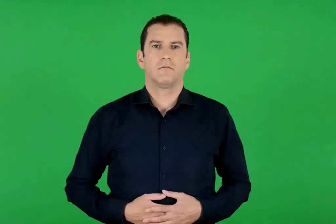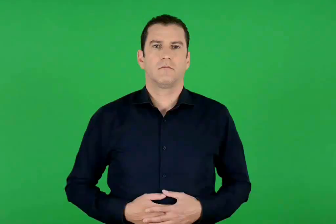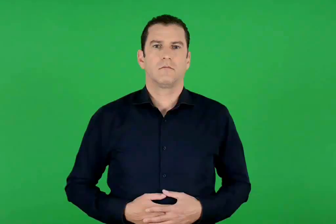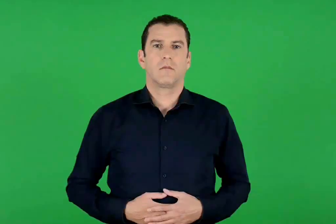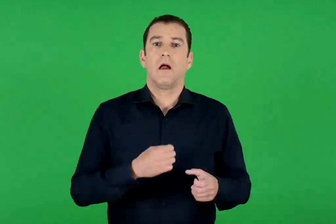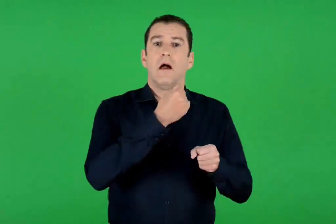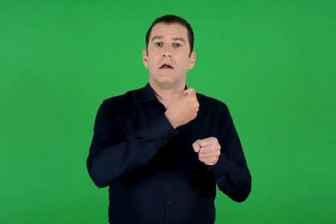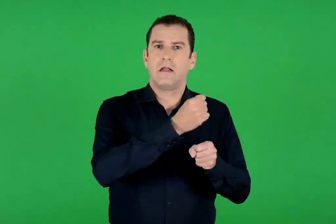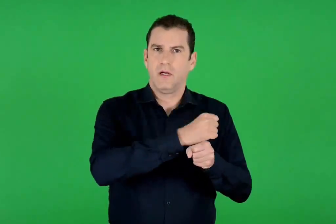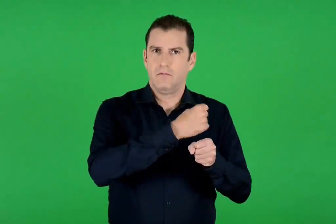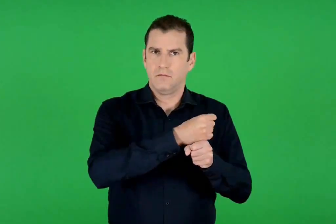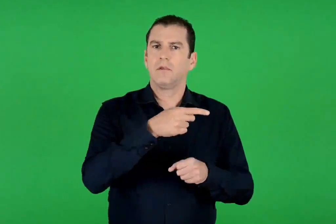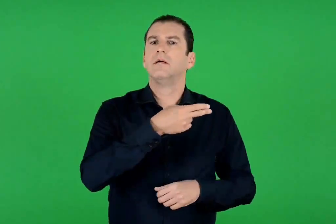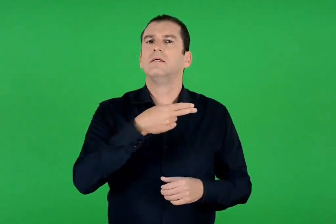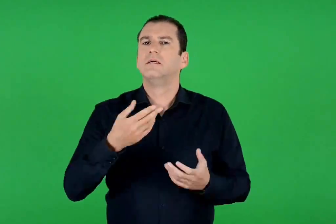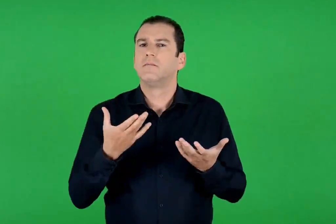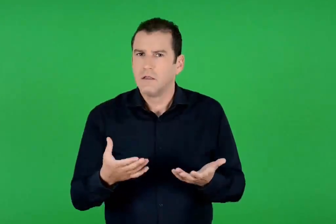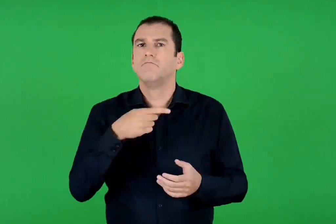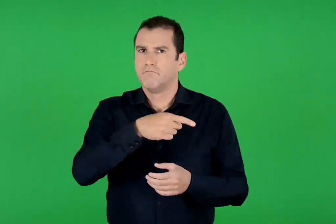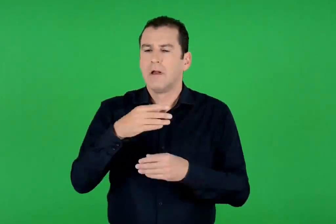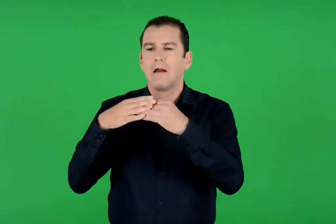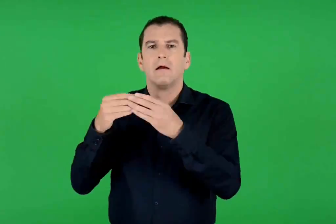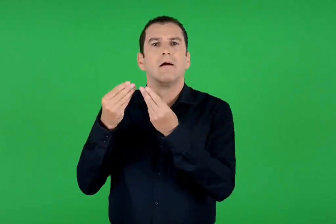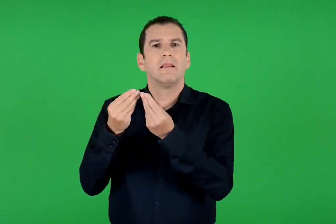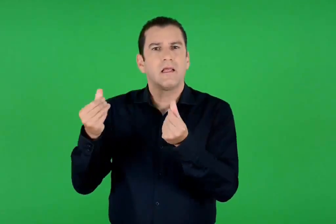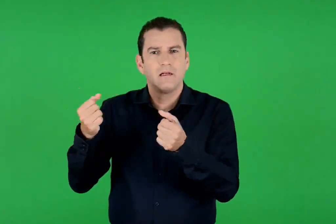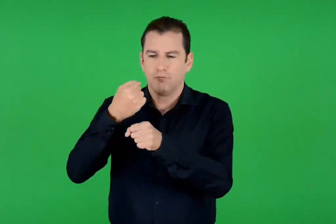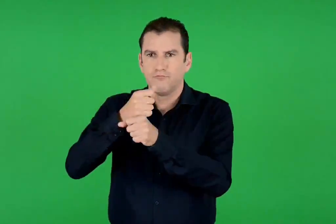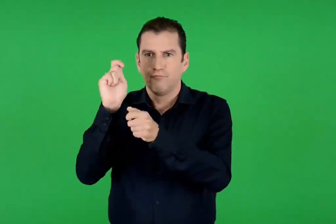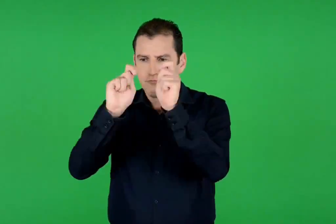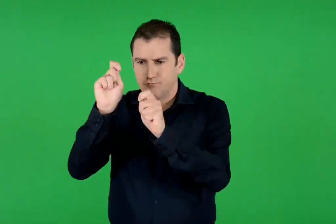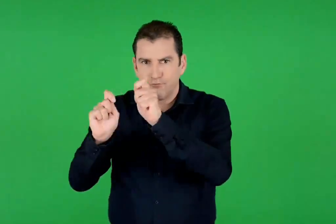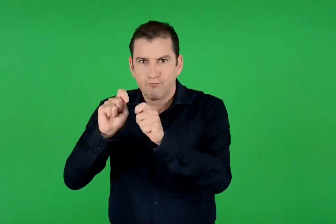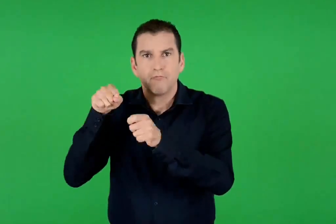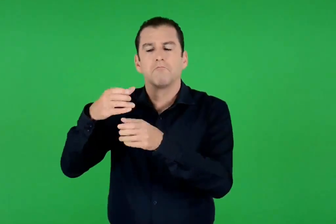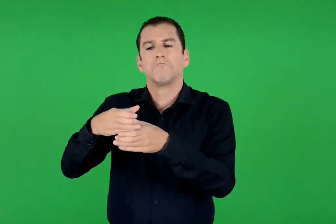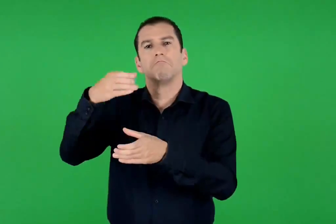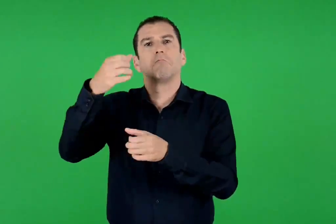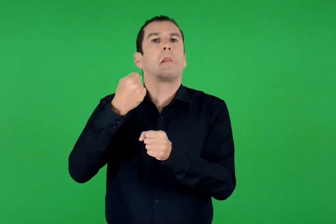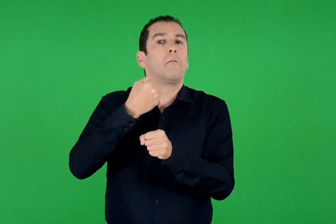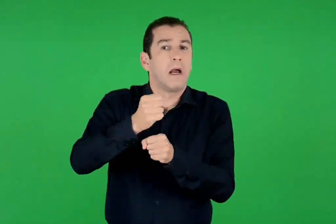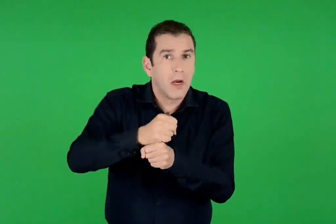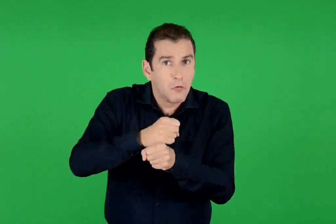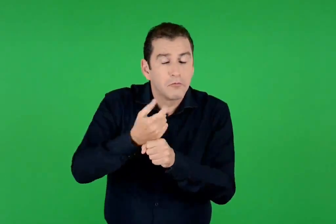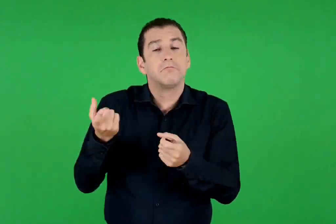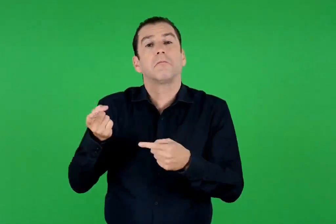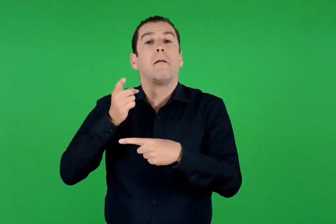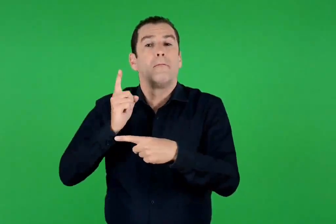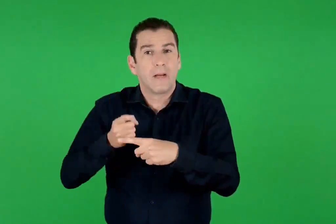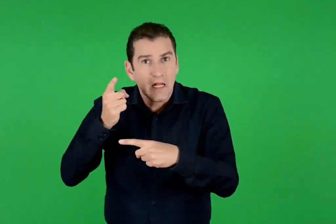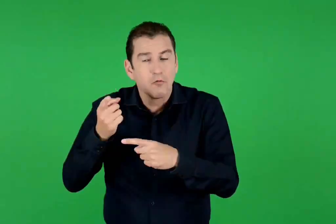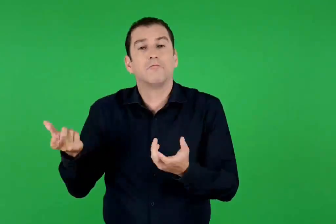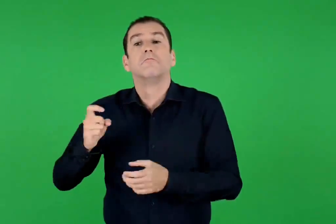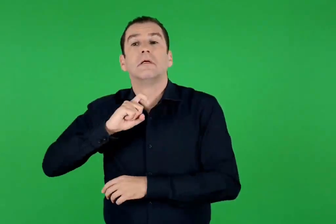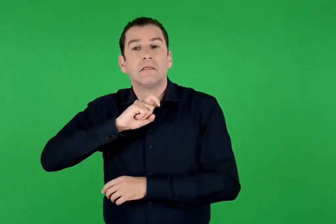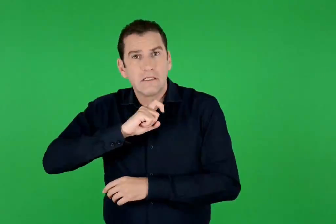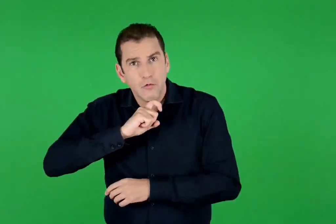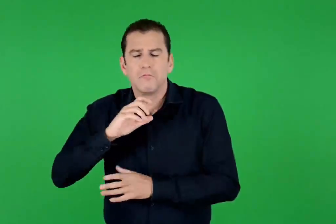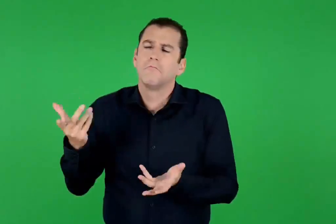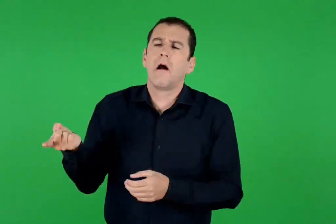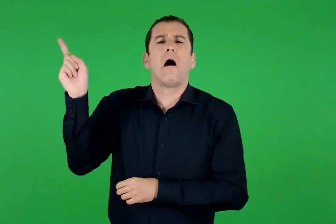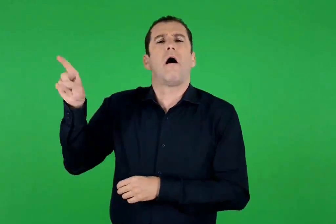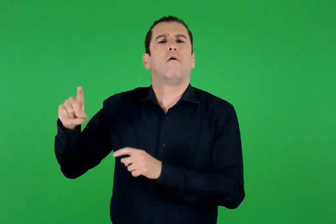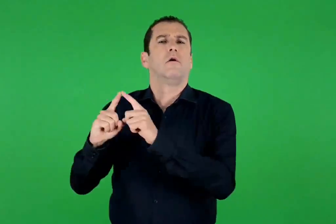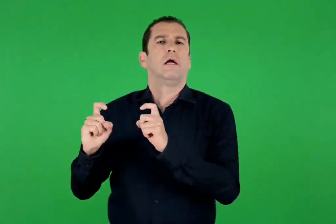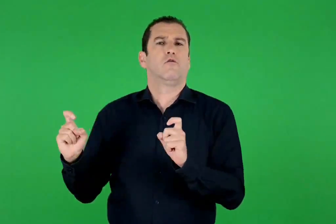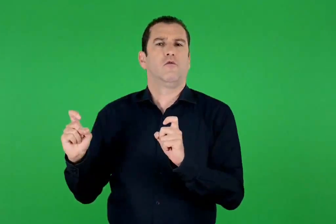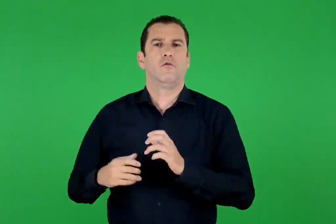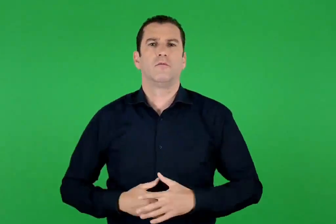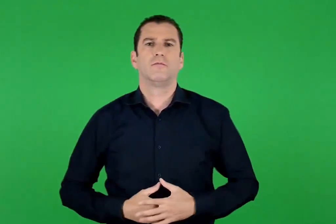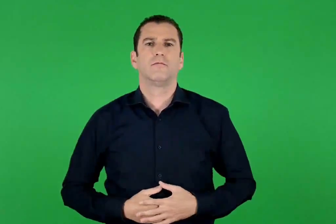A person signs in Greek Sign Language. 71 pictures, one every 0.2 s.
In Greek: άγαλμα έργο τέχνης σκαλισμένο σε μάρμαρο , μέταλλο , ξύλο ή άλλο υλικό
